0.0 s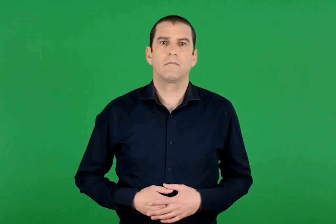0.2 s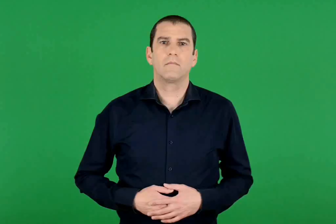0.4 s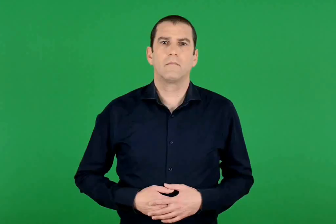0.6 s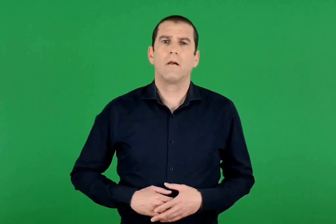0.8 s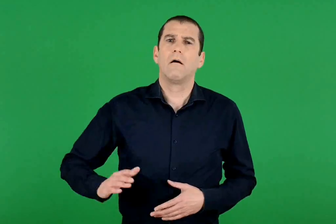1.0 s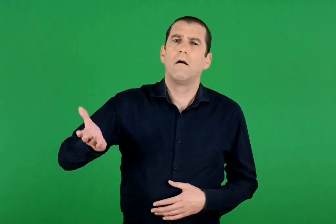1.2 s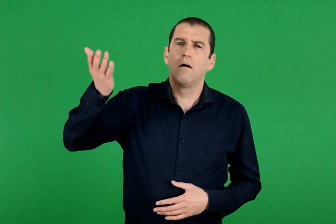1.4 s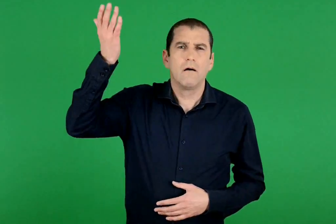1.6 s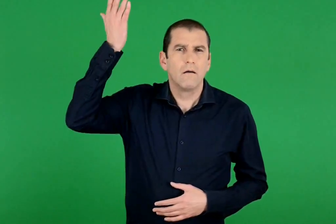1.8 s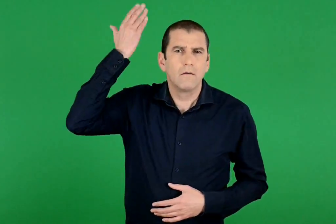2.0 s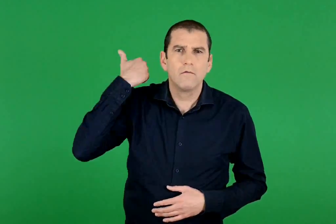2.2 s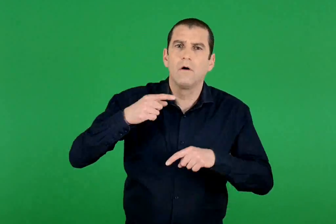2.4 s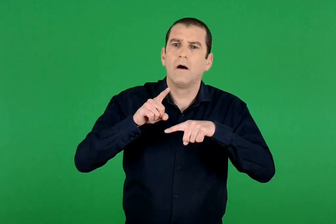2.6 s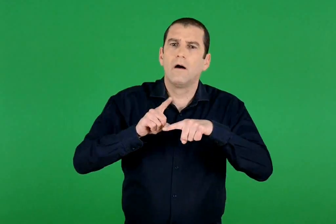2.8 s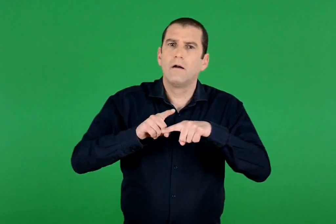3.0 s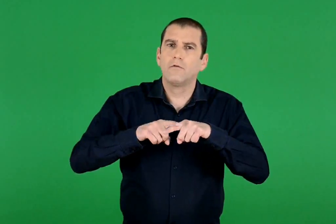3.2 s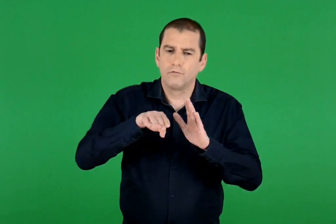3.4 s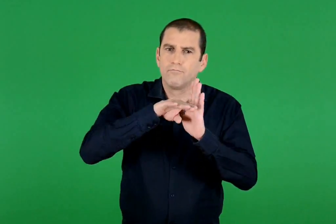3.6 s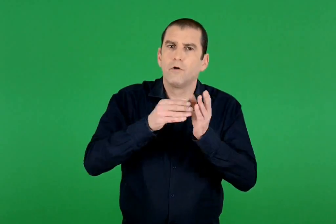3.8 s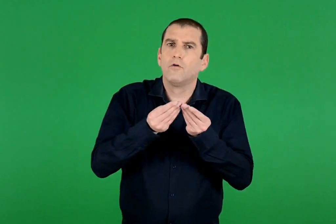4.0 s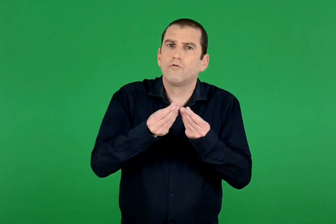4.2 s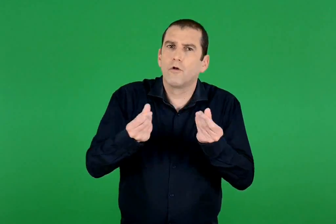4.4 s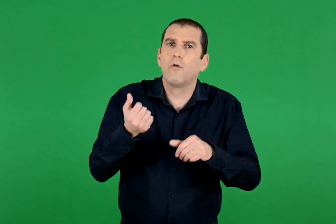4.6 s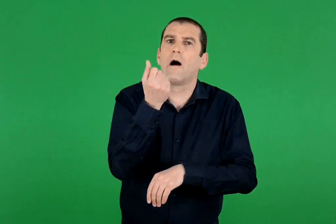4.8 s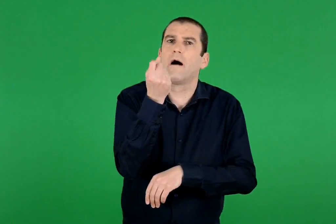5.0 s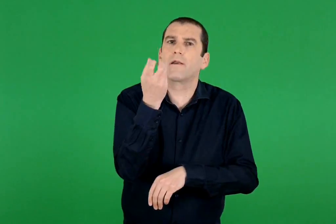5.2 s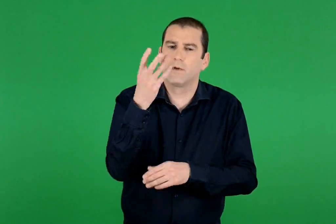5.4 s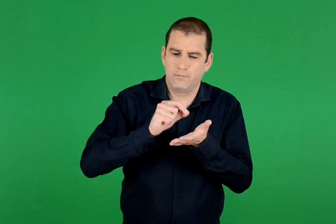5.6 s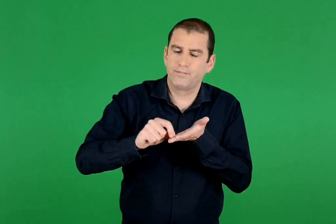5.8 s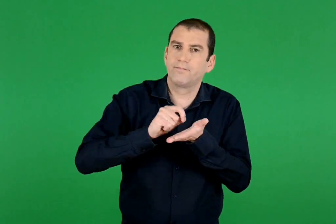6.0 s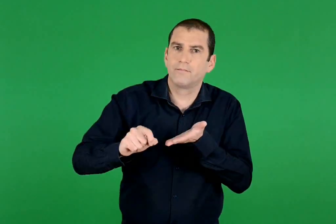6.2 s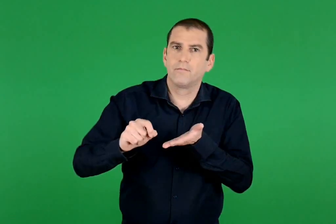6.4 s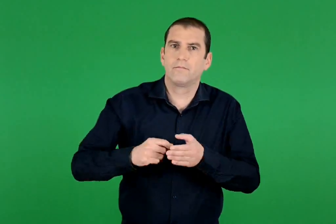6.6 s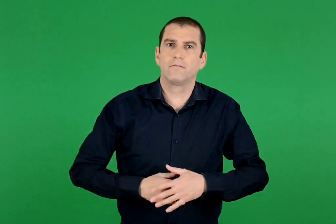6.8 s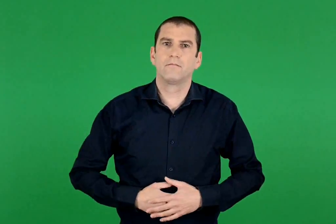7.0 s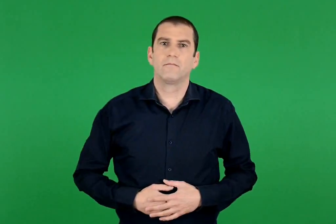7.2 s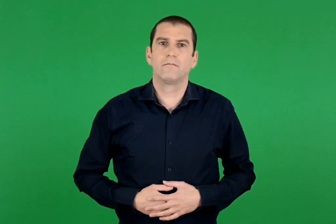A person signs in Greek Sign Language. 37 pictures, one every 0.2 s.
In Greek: το αρχαίο ελληνικό σύστημα αριθμητικής γραφής
